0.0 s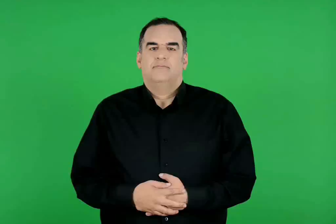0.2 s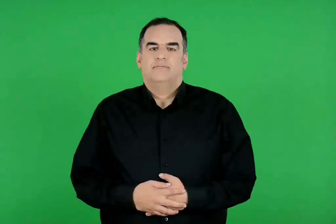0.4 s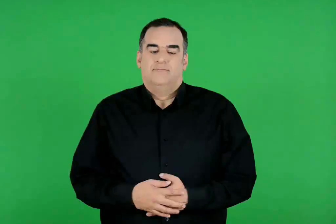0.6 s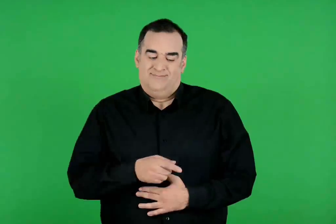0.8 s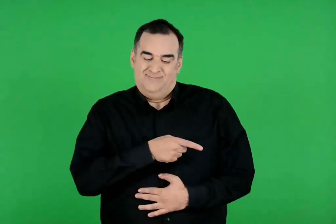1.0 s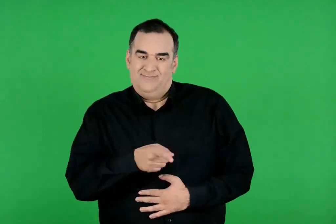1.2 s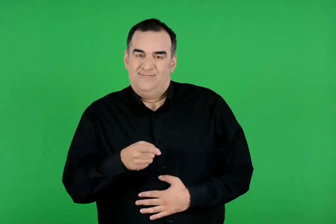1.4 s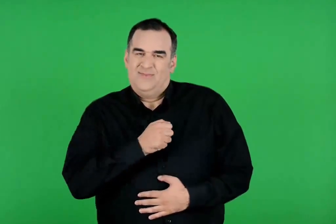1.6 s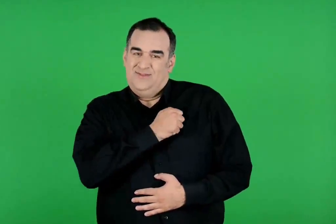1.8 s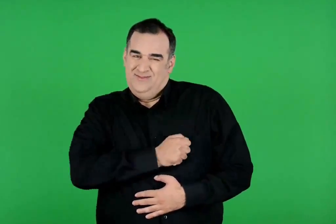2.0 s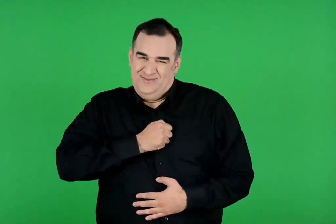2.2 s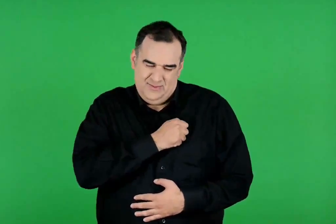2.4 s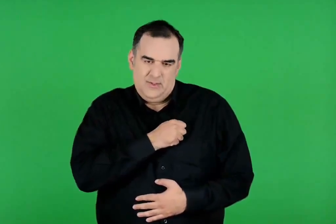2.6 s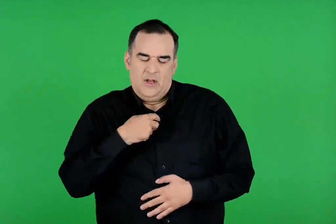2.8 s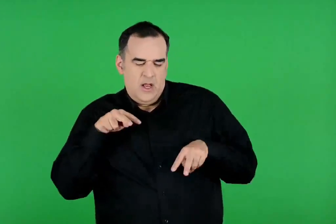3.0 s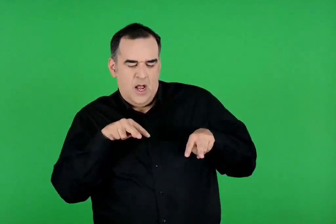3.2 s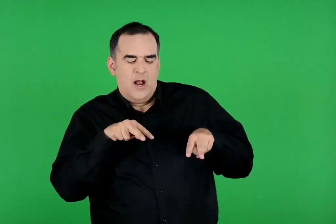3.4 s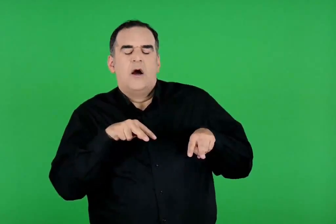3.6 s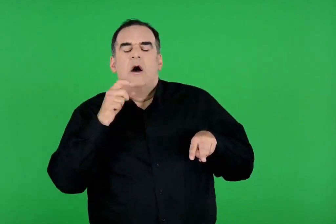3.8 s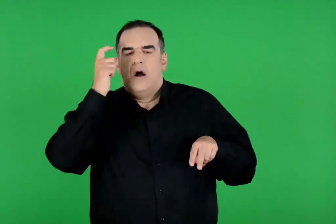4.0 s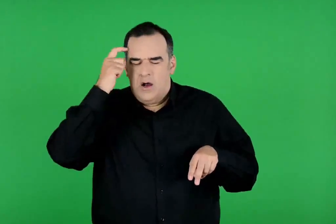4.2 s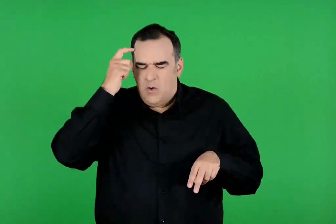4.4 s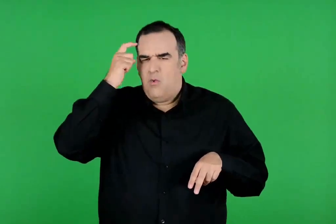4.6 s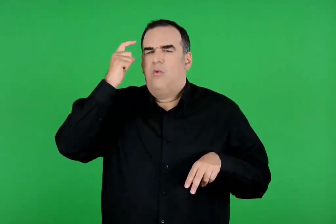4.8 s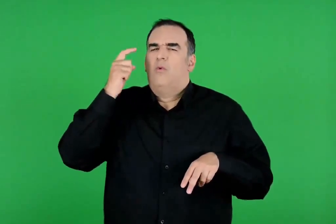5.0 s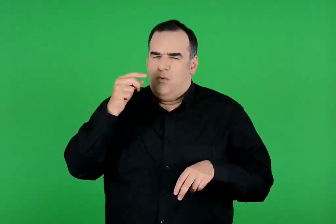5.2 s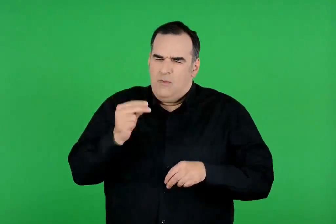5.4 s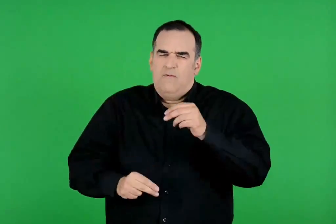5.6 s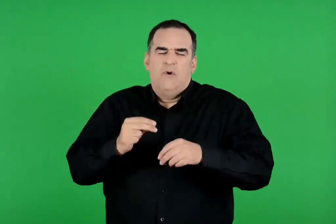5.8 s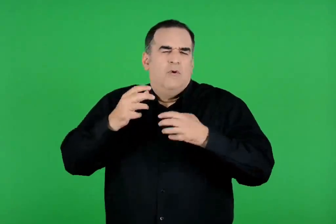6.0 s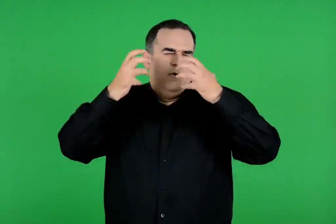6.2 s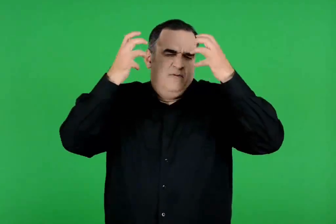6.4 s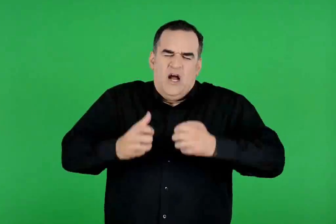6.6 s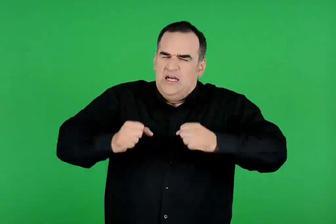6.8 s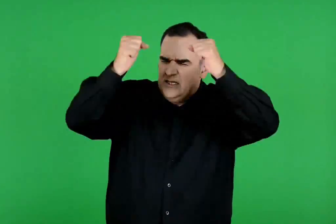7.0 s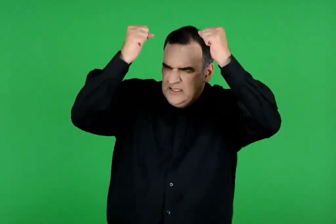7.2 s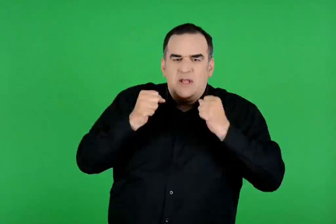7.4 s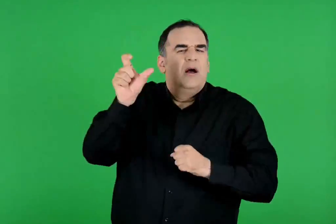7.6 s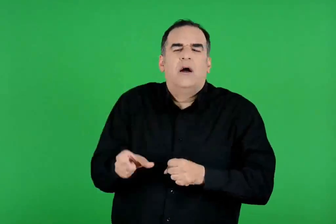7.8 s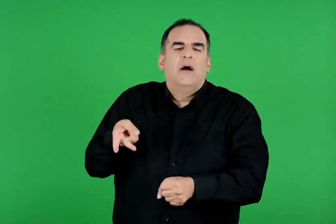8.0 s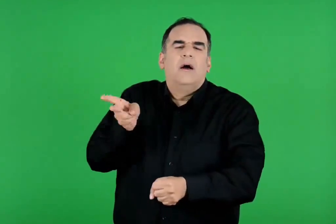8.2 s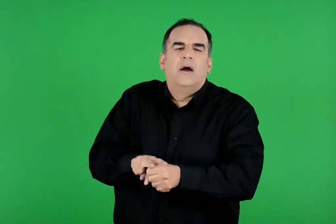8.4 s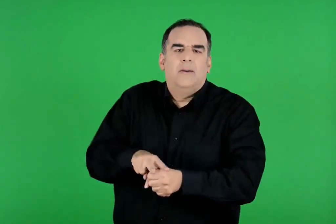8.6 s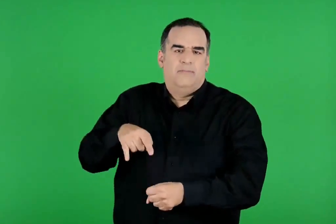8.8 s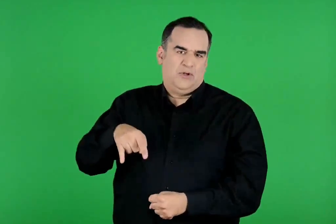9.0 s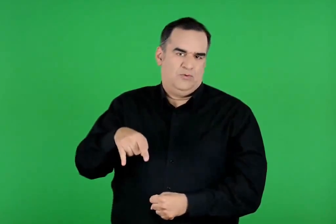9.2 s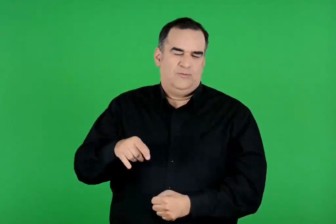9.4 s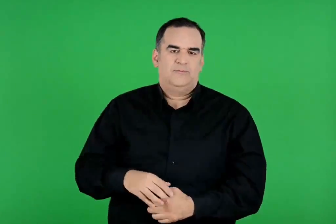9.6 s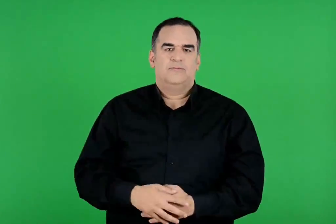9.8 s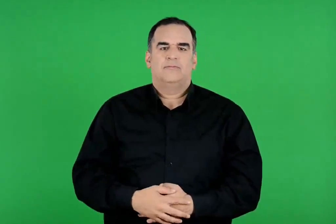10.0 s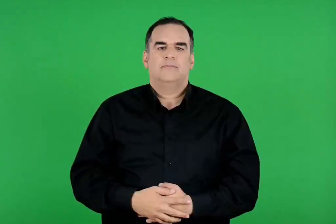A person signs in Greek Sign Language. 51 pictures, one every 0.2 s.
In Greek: με τον θρήνο τους νιώθουμε ακόμα βαθύτερα τι συμφορά ήταν ο χαμός του πάτροκλου
